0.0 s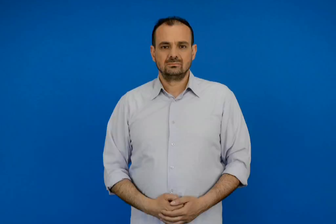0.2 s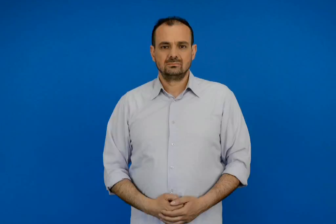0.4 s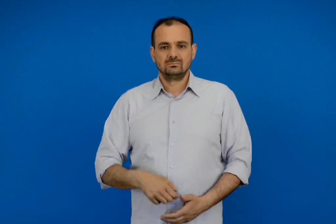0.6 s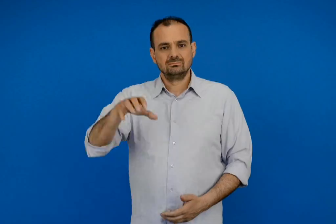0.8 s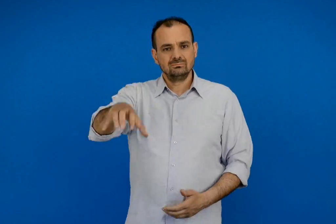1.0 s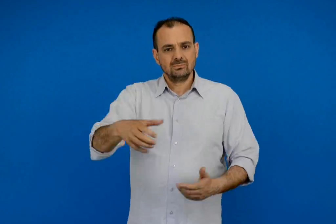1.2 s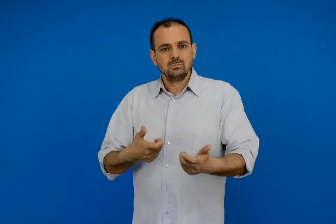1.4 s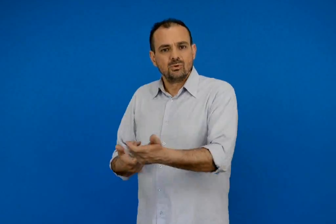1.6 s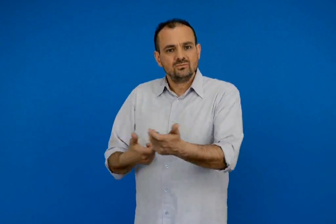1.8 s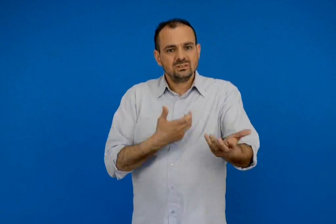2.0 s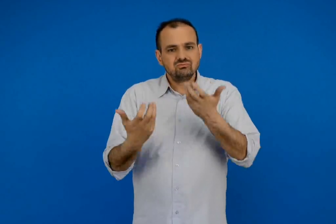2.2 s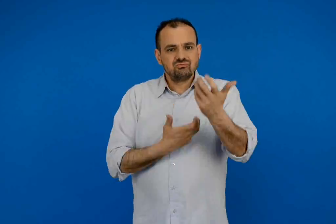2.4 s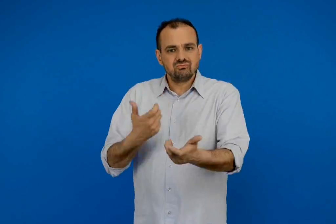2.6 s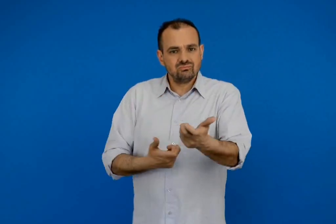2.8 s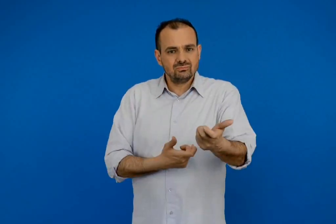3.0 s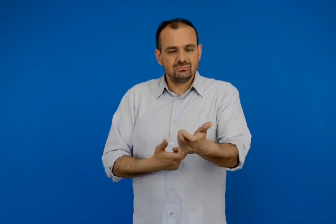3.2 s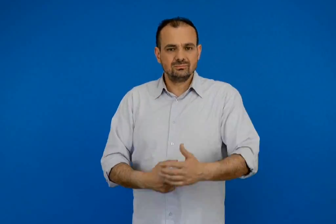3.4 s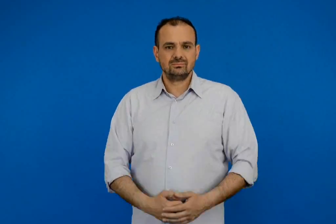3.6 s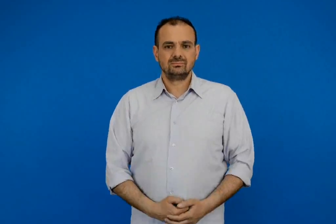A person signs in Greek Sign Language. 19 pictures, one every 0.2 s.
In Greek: πυροσβεστική
